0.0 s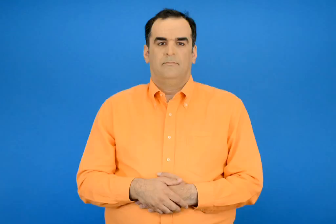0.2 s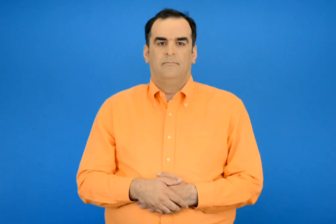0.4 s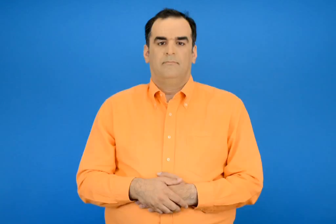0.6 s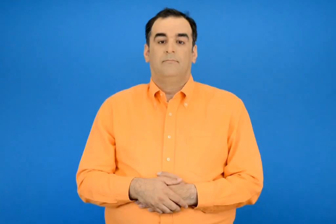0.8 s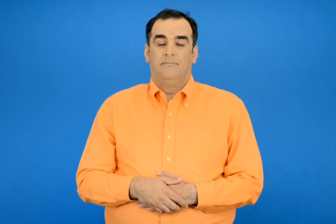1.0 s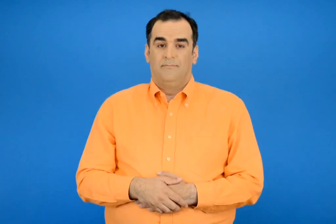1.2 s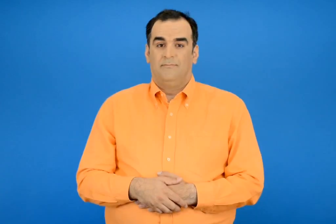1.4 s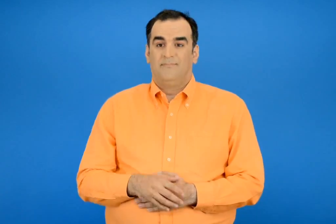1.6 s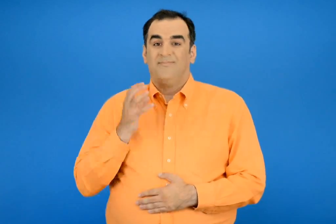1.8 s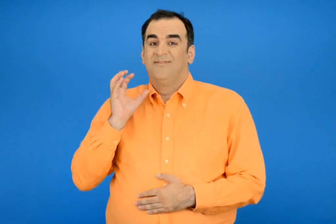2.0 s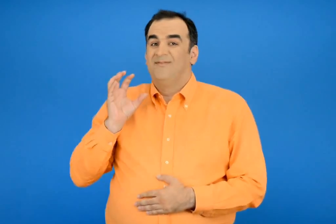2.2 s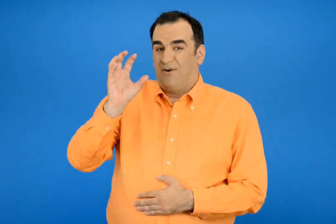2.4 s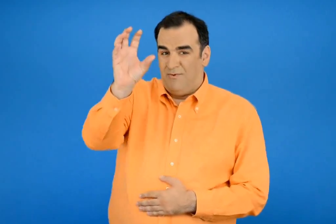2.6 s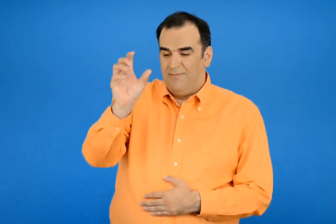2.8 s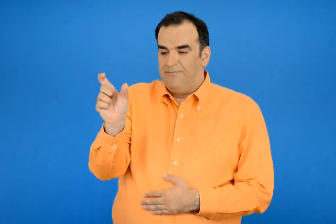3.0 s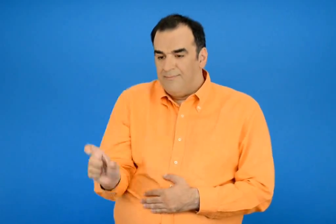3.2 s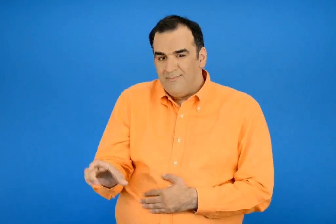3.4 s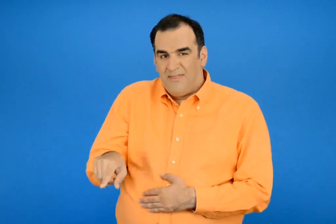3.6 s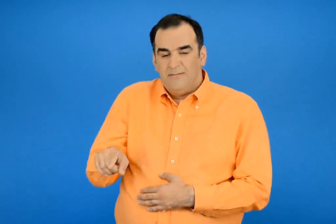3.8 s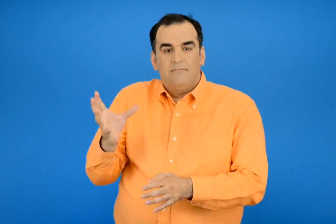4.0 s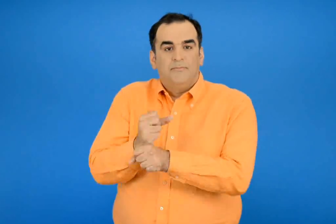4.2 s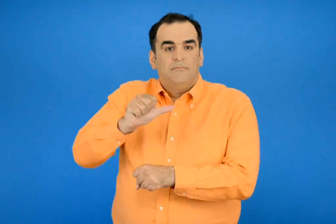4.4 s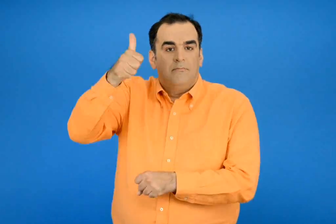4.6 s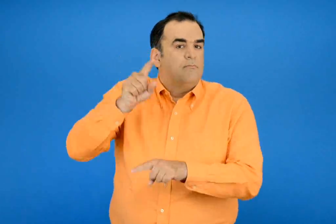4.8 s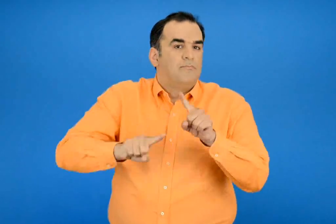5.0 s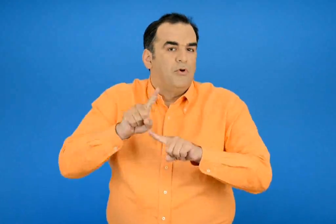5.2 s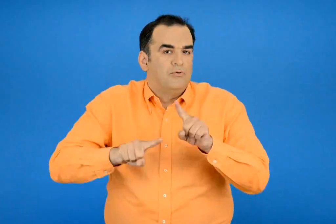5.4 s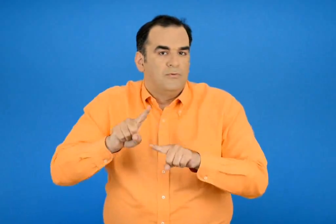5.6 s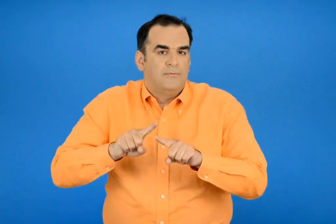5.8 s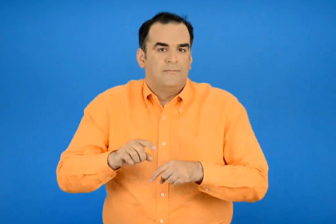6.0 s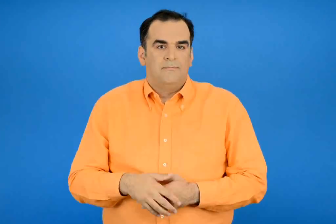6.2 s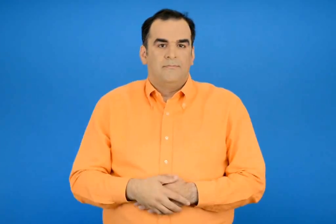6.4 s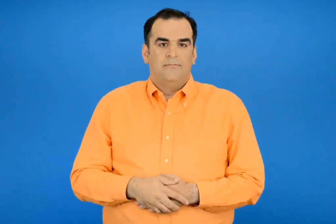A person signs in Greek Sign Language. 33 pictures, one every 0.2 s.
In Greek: ποιό παιδί ήρθε πρώτο στη σφαιροβολία ;
